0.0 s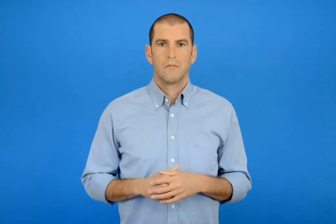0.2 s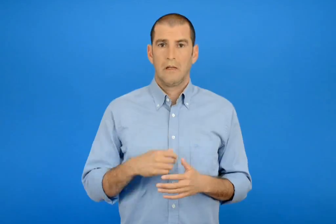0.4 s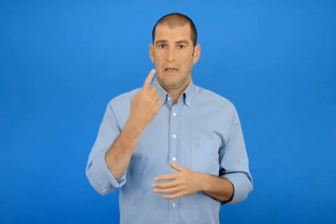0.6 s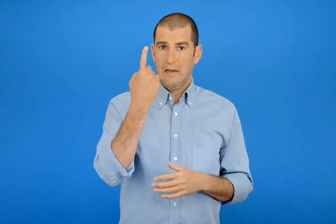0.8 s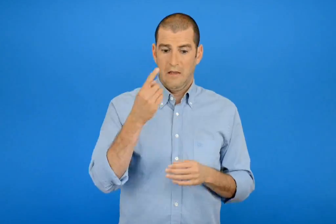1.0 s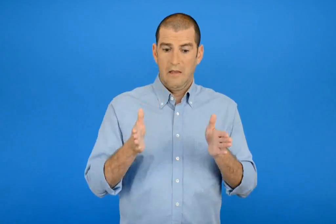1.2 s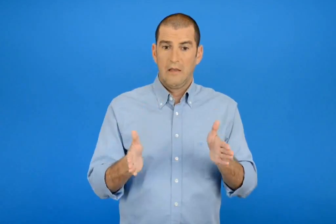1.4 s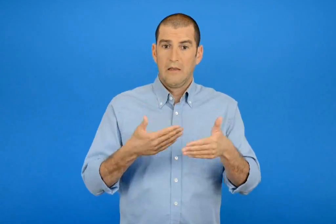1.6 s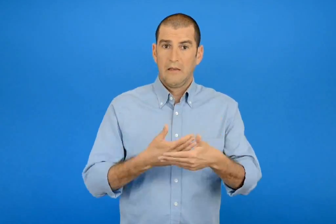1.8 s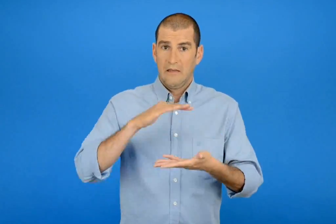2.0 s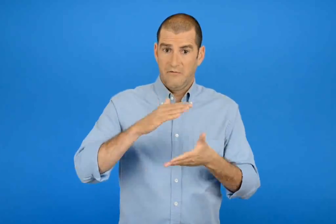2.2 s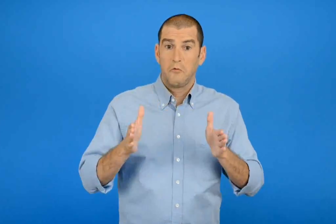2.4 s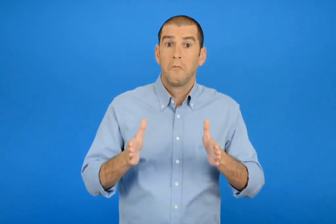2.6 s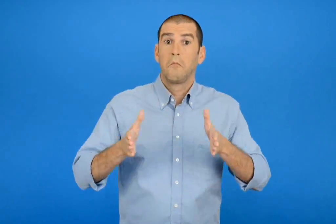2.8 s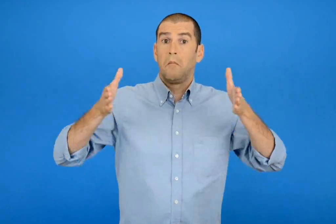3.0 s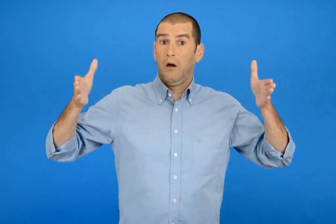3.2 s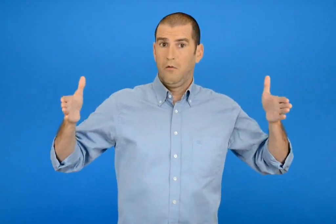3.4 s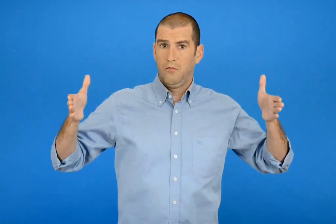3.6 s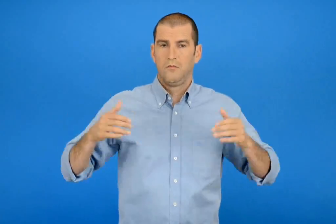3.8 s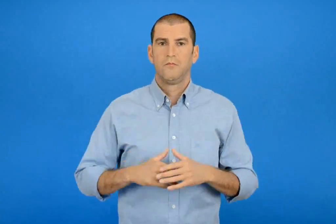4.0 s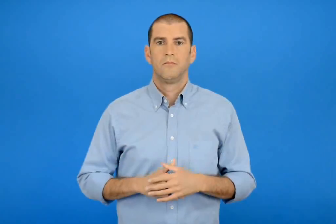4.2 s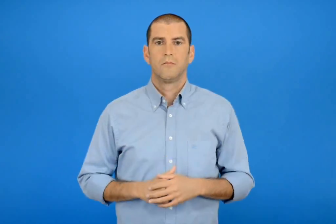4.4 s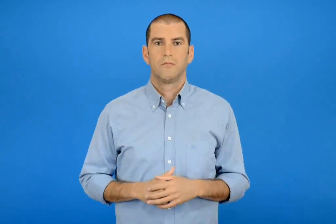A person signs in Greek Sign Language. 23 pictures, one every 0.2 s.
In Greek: έναν μεγαλύτερο κύβο ;
